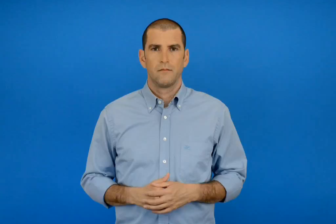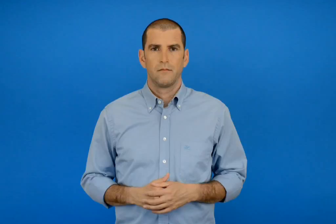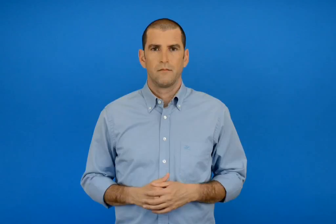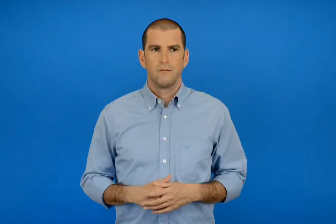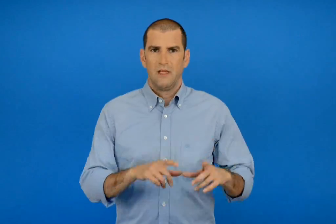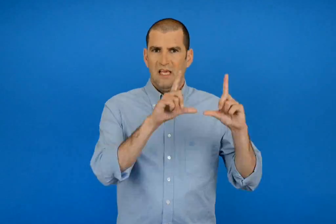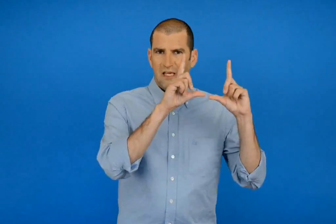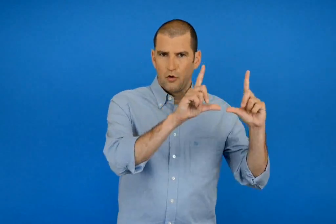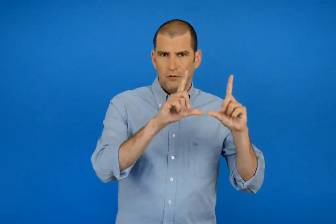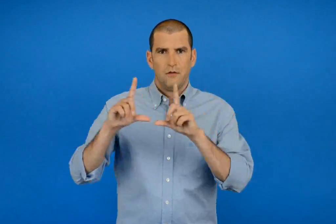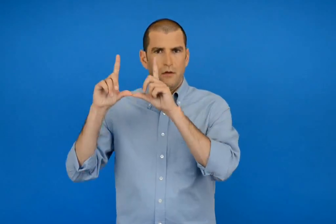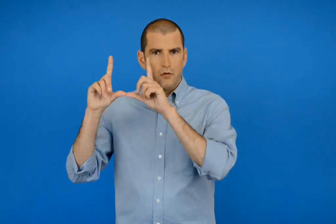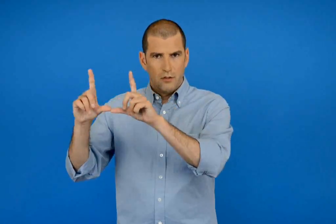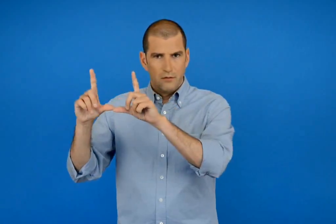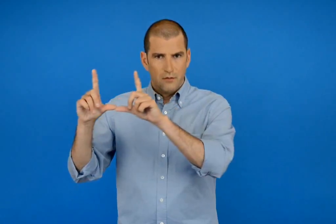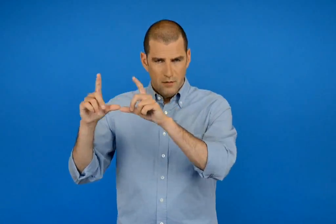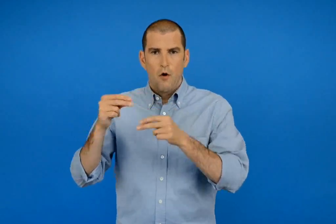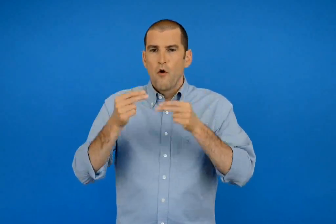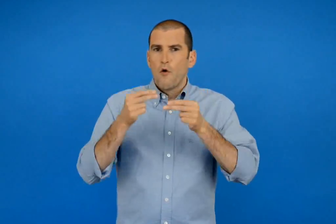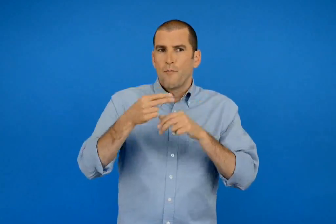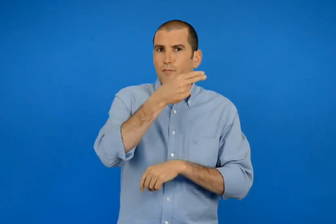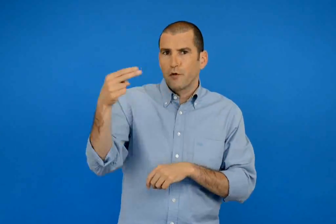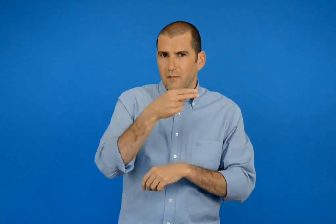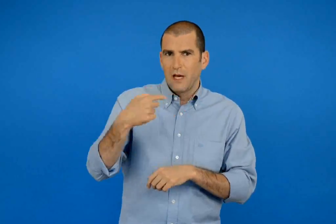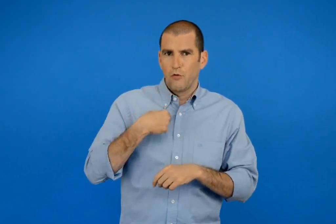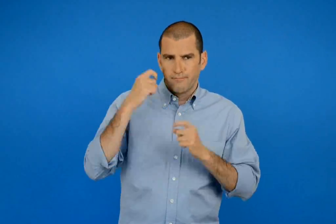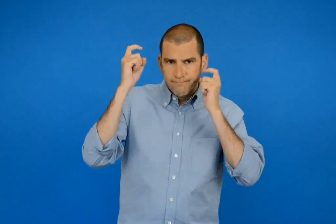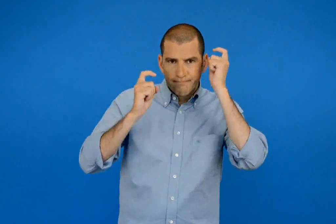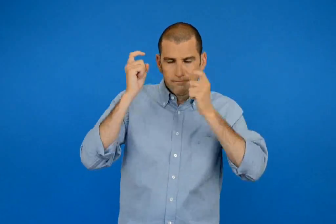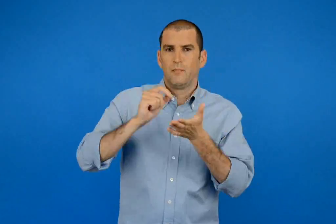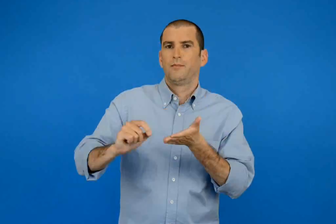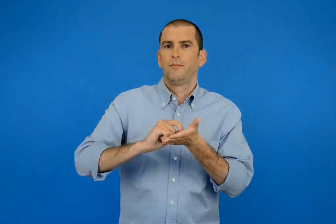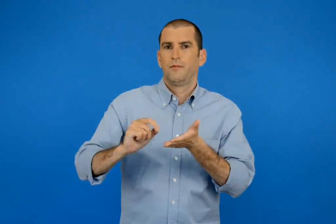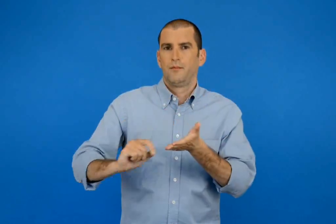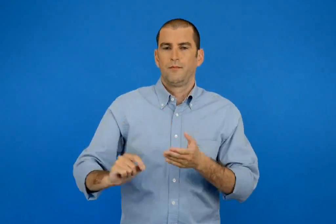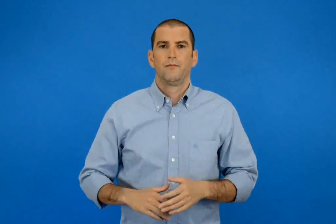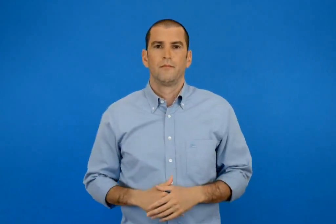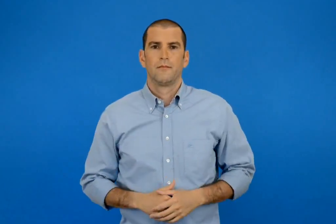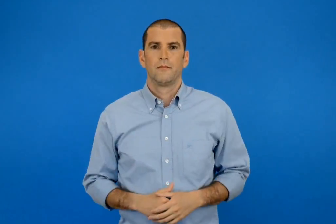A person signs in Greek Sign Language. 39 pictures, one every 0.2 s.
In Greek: διατυπώνω δικά μου προβλήματα σύμφωνα με τις εικόνες
